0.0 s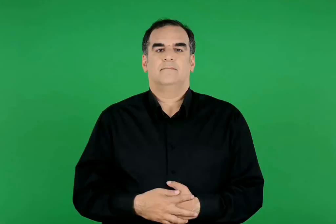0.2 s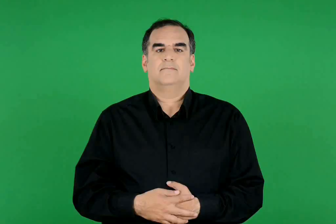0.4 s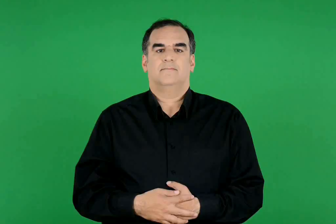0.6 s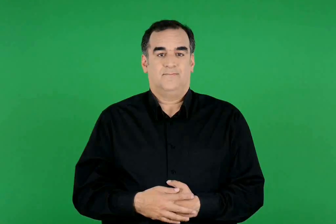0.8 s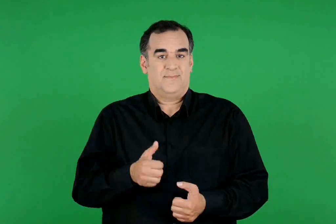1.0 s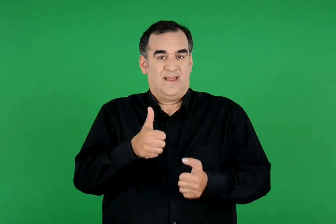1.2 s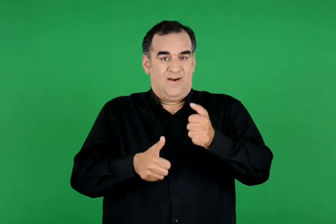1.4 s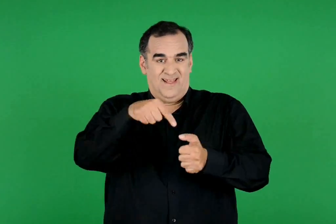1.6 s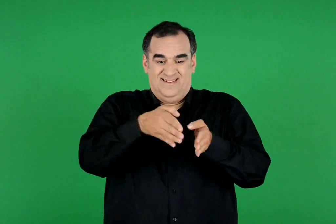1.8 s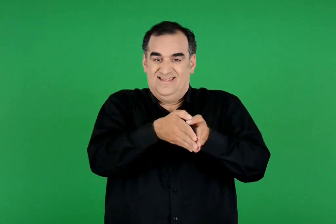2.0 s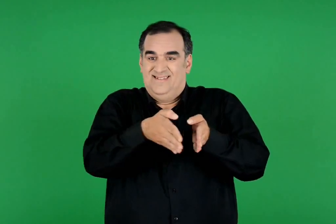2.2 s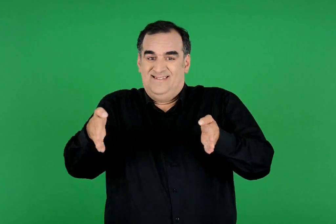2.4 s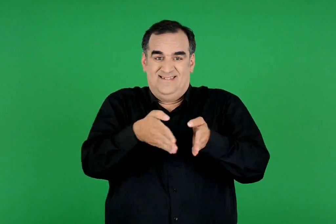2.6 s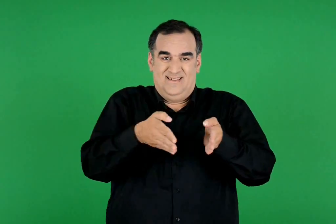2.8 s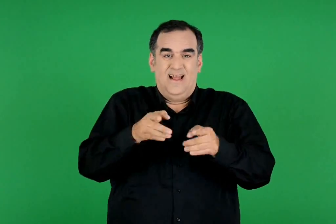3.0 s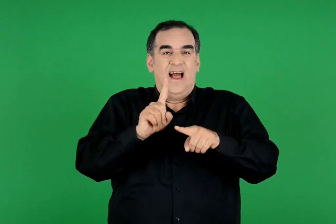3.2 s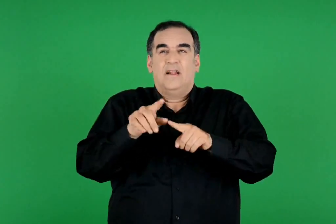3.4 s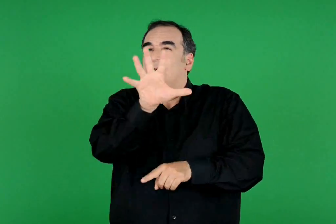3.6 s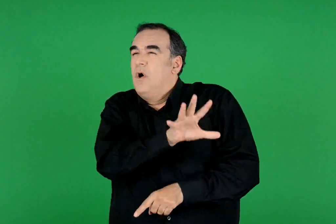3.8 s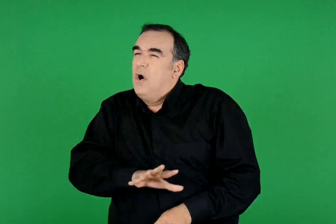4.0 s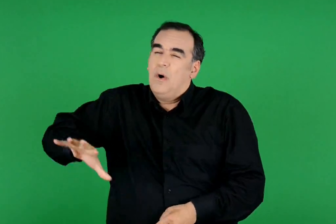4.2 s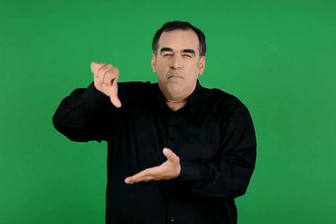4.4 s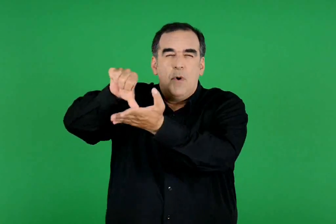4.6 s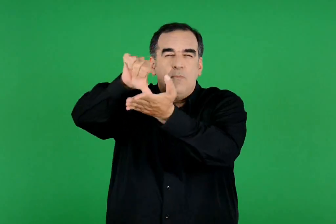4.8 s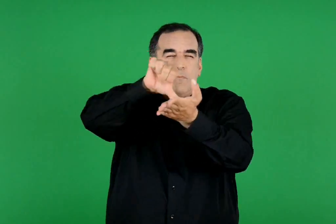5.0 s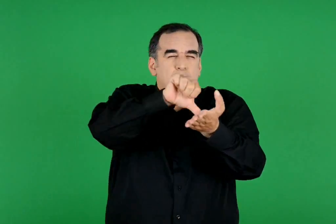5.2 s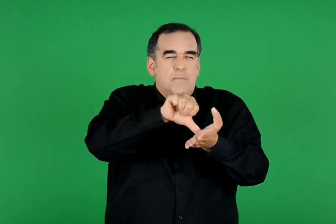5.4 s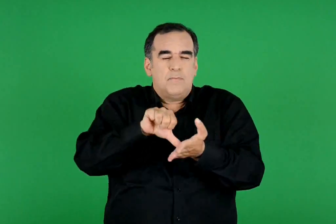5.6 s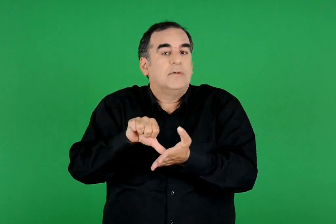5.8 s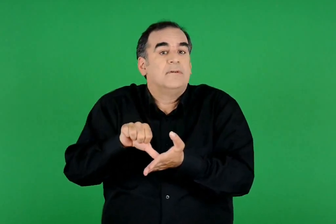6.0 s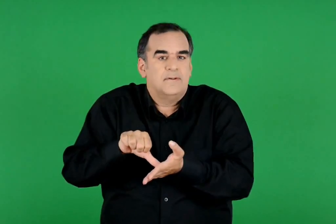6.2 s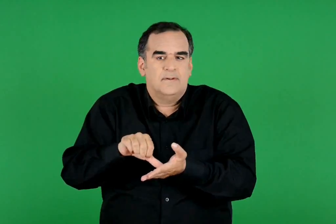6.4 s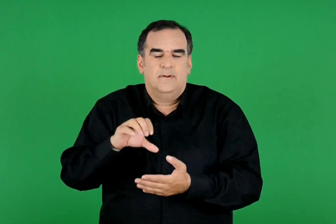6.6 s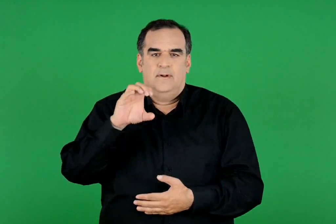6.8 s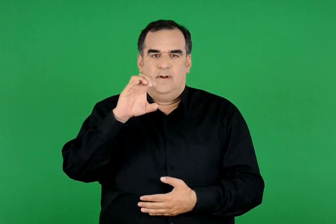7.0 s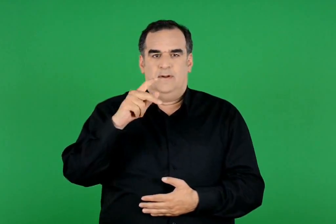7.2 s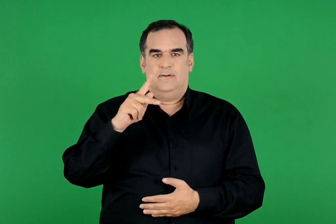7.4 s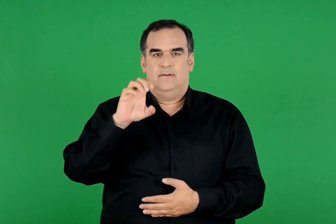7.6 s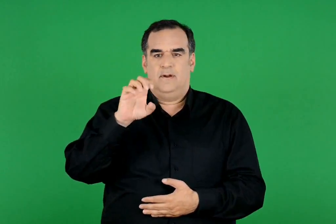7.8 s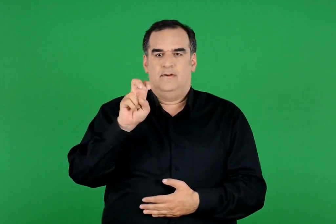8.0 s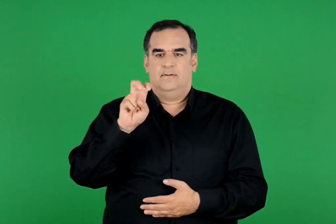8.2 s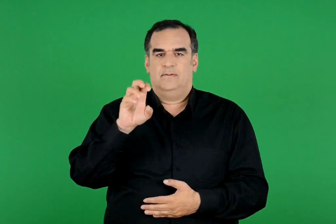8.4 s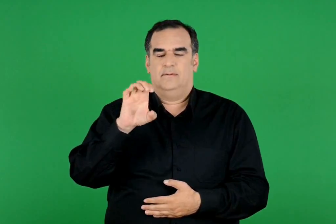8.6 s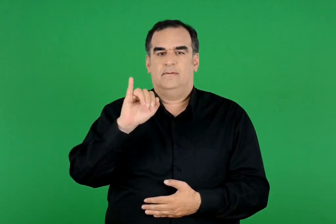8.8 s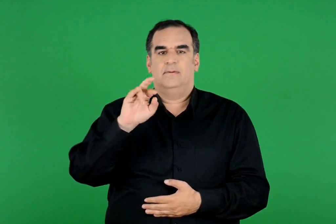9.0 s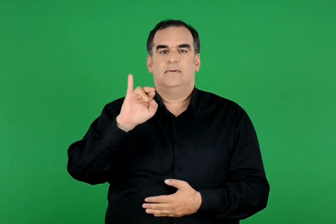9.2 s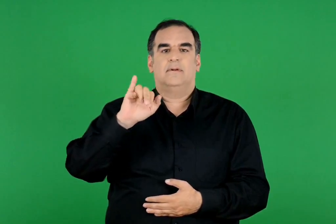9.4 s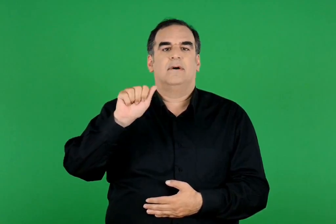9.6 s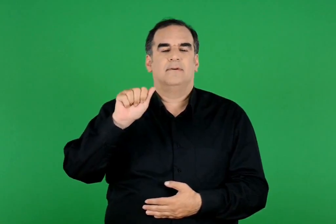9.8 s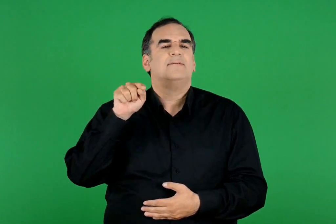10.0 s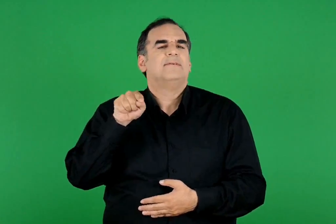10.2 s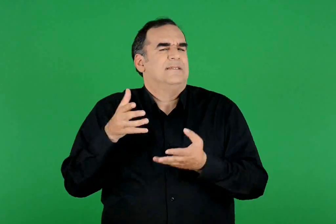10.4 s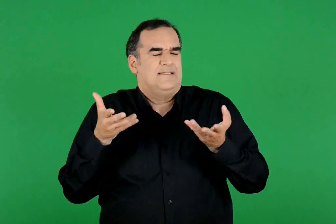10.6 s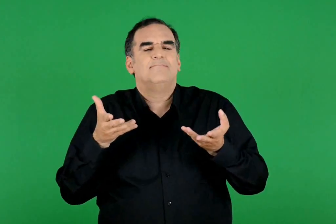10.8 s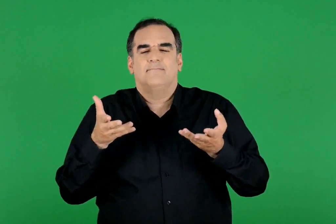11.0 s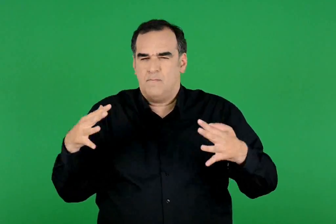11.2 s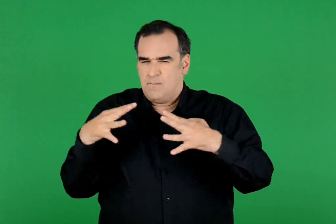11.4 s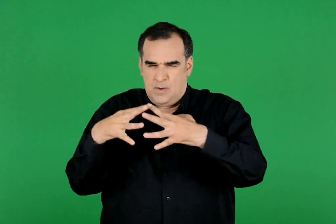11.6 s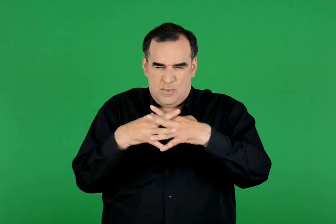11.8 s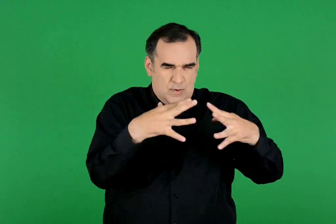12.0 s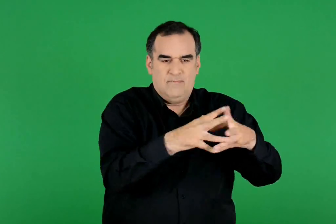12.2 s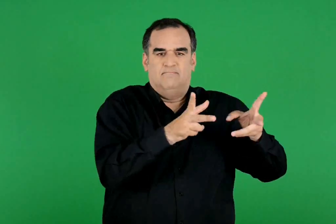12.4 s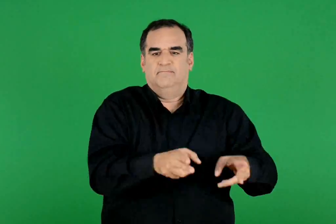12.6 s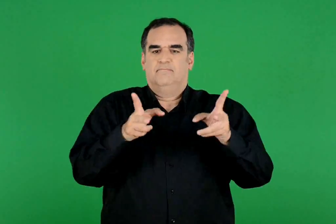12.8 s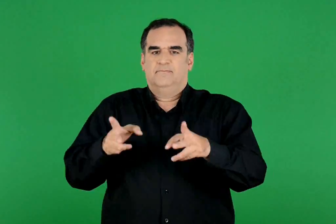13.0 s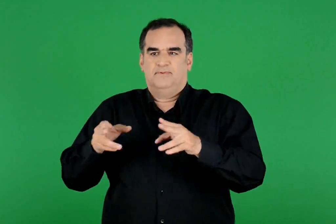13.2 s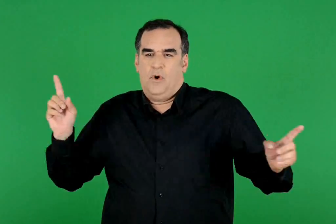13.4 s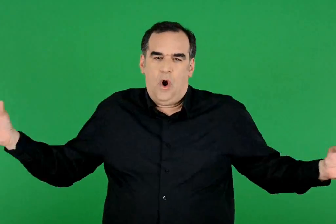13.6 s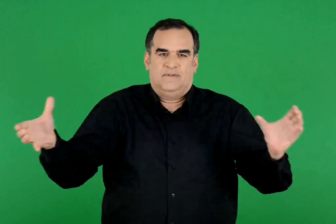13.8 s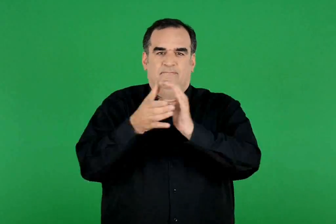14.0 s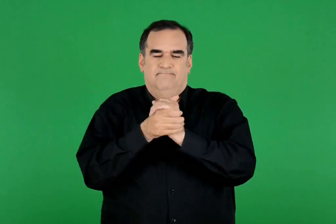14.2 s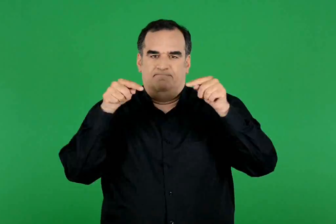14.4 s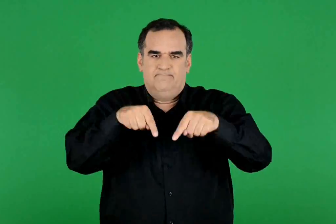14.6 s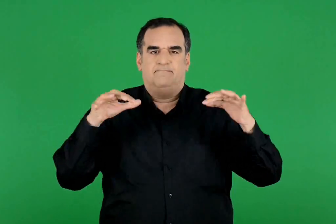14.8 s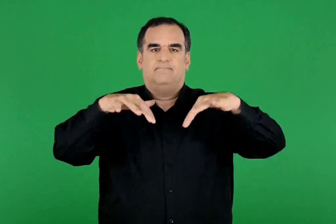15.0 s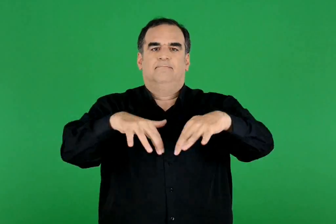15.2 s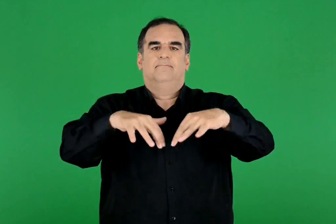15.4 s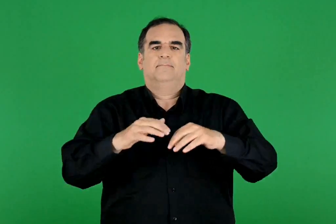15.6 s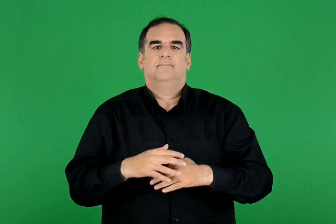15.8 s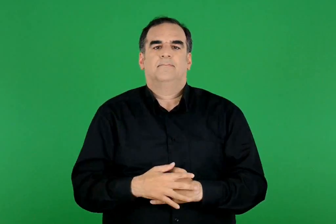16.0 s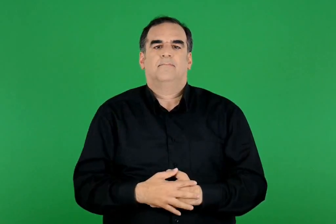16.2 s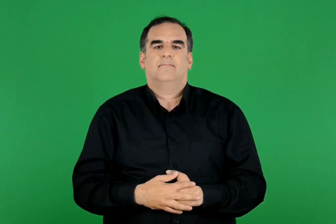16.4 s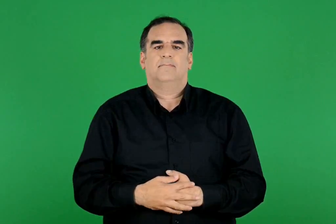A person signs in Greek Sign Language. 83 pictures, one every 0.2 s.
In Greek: στη διάρκεια των αγώνων οι έλληνες από όλες τις πόλεις έκαναν εκεχειρία: σταματούσαν δηλαδή τους πολέμους και βρίσκονταν μαζί ενωμένοι
